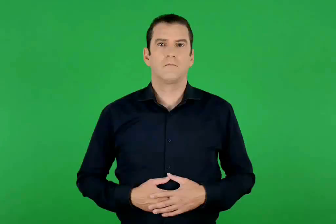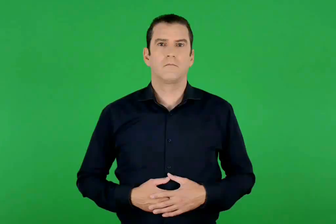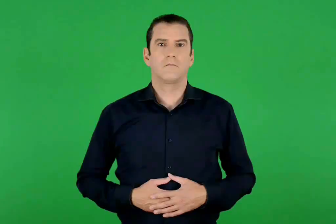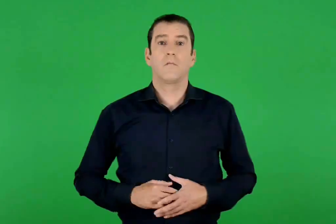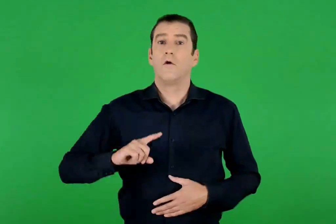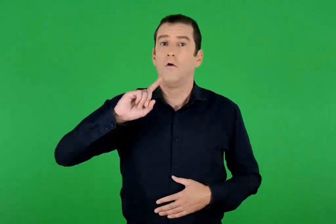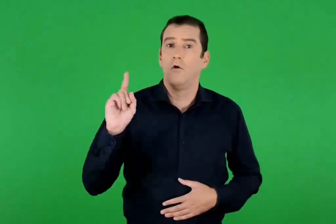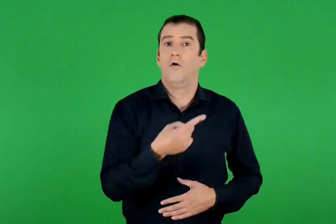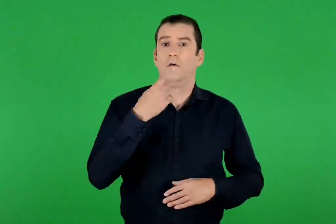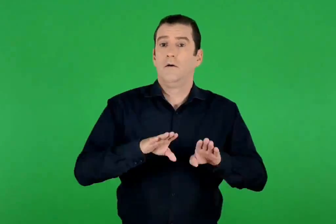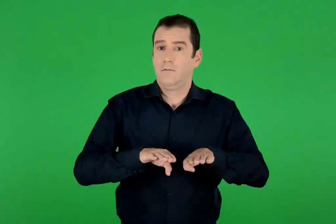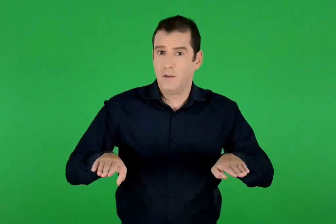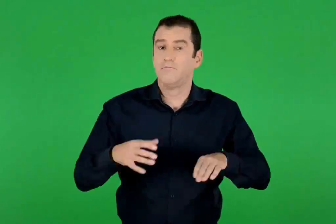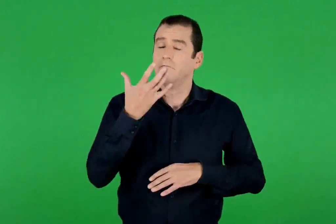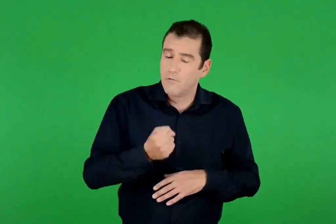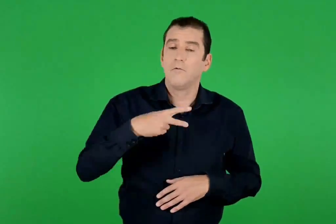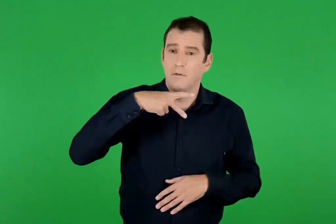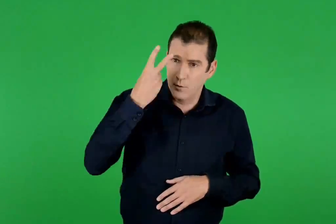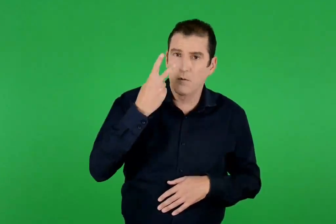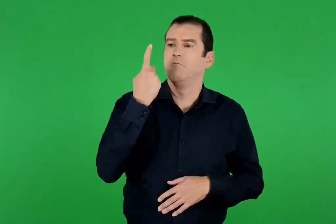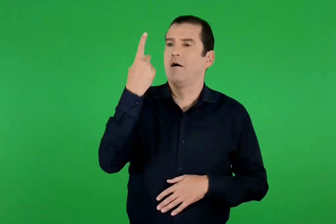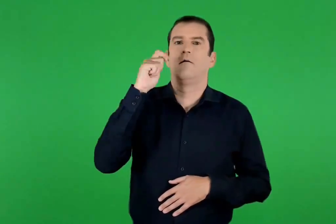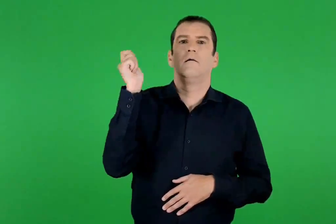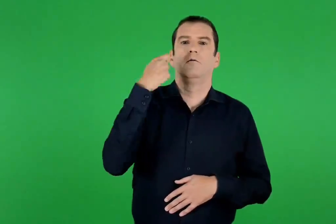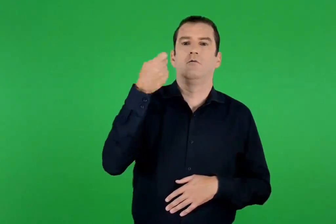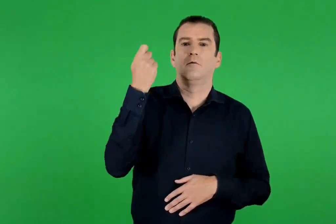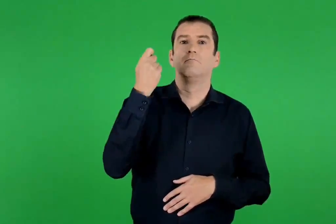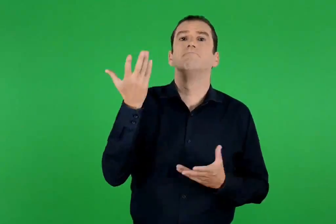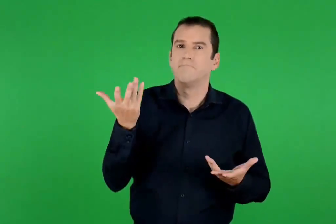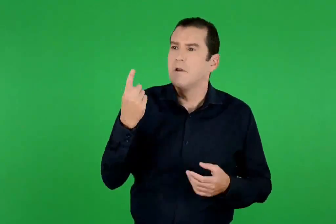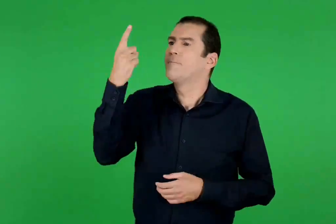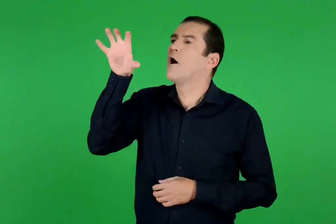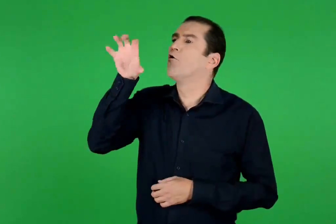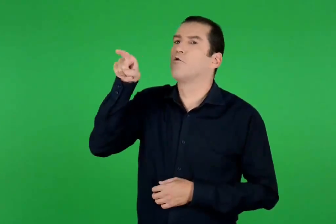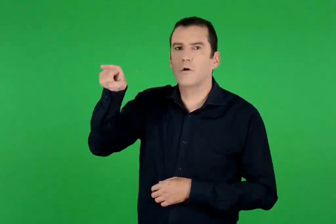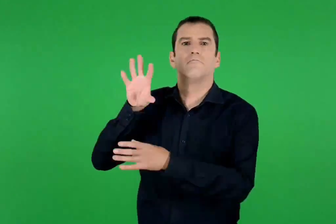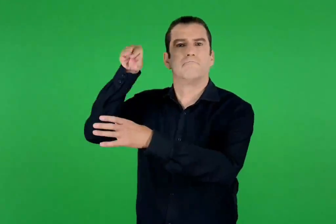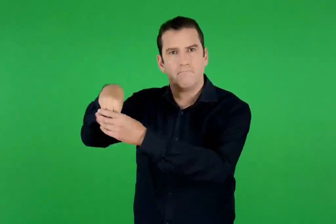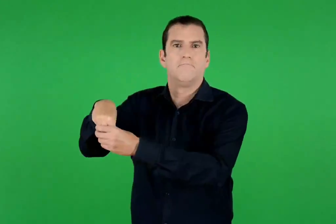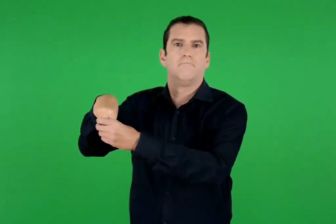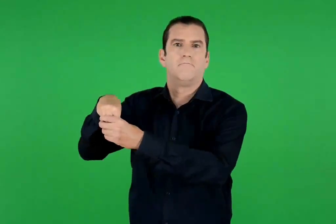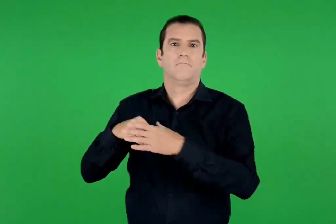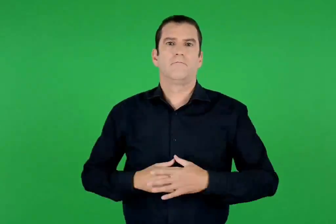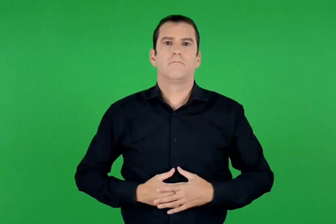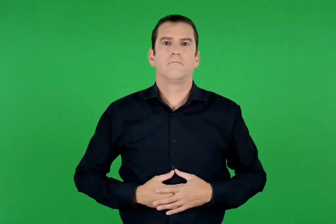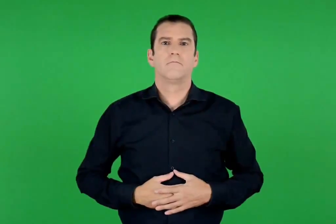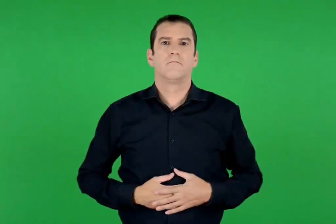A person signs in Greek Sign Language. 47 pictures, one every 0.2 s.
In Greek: όλα τα παιδιά έχουν δικαίωμα σε μια εθνικότητα να ανήκουν σε μια χώρα
